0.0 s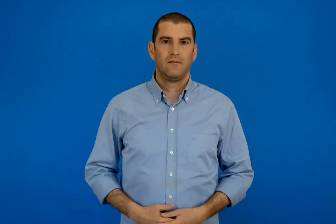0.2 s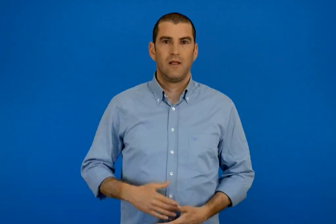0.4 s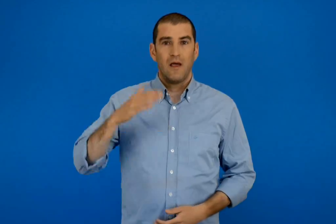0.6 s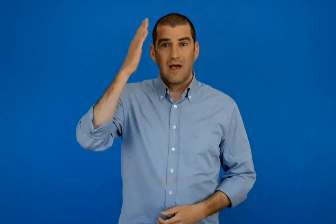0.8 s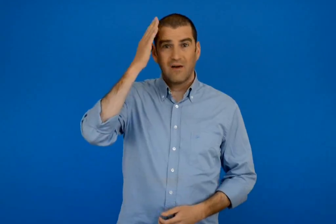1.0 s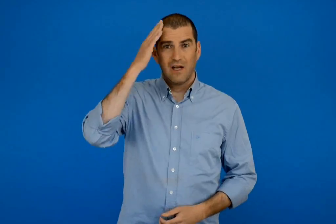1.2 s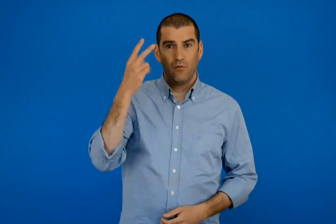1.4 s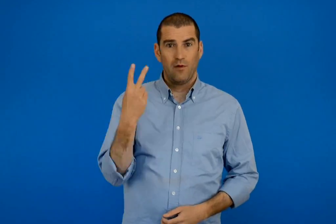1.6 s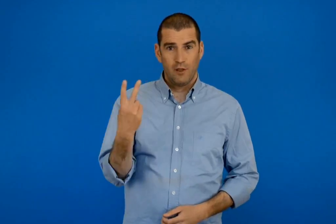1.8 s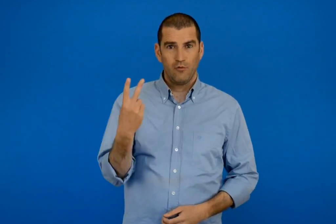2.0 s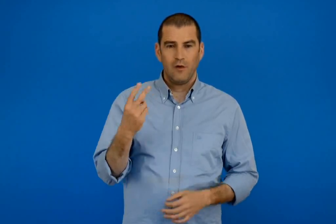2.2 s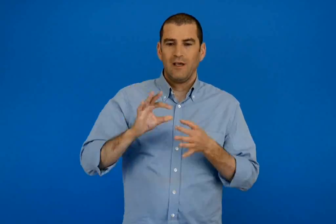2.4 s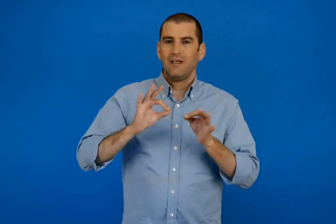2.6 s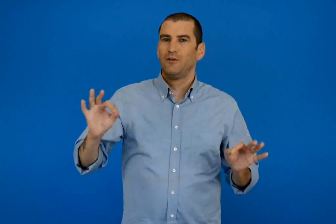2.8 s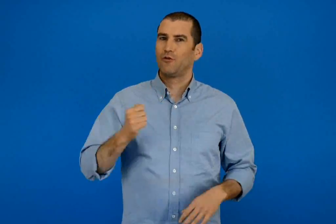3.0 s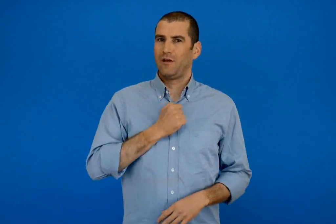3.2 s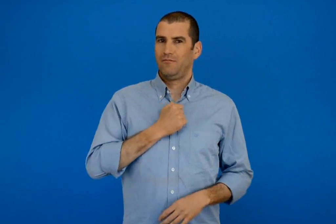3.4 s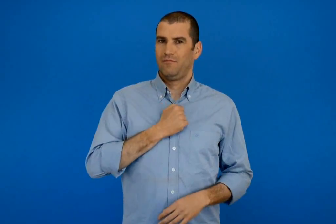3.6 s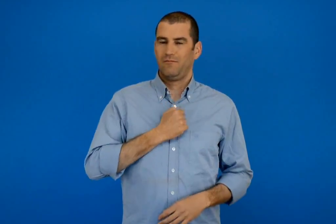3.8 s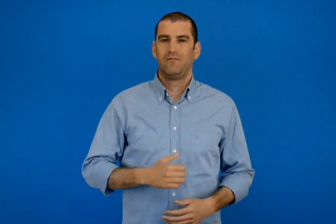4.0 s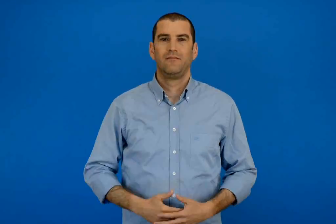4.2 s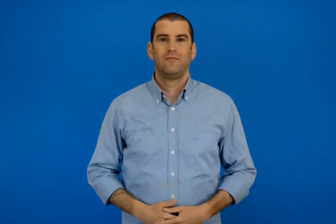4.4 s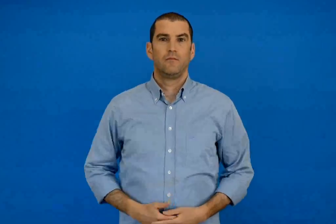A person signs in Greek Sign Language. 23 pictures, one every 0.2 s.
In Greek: κεφάλαιο 2 η δική μου ιστορία
